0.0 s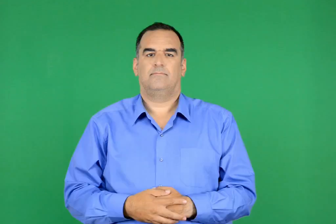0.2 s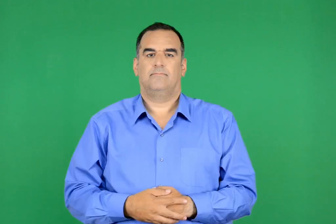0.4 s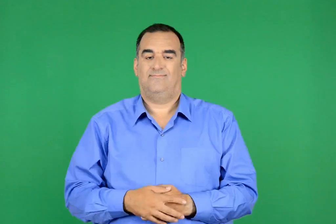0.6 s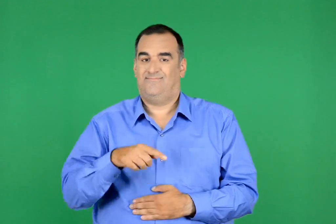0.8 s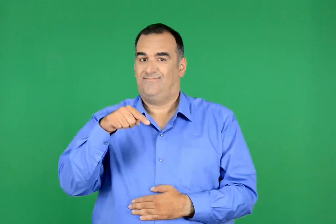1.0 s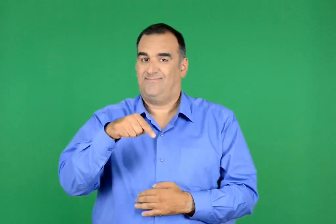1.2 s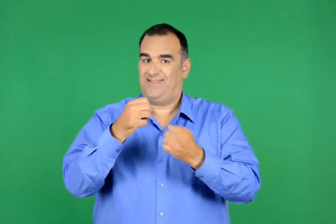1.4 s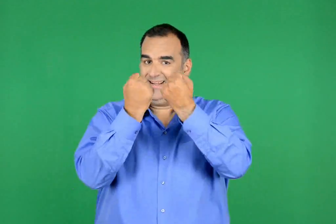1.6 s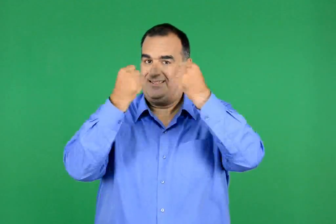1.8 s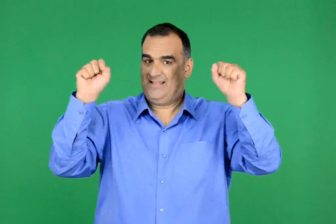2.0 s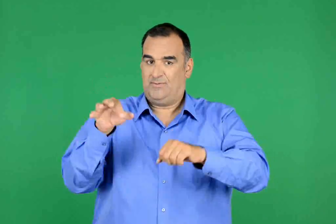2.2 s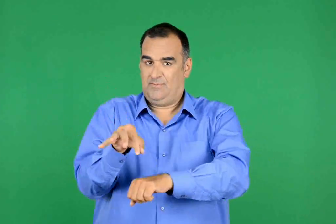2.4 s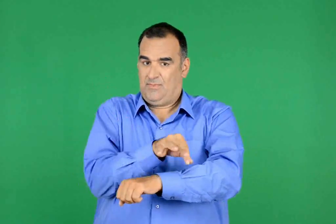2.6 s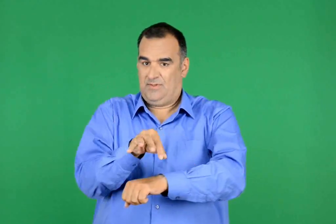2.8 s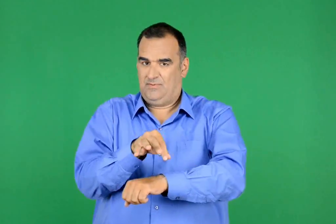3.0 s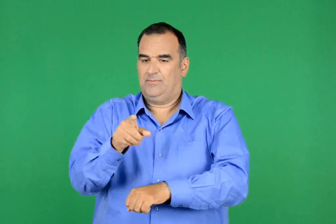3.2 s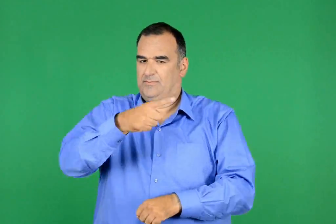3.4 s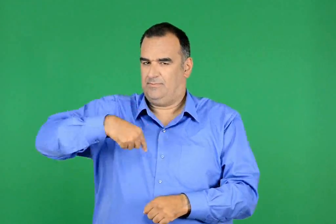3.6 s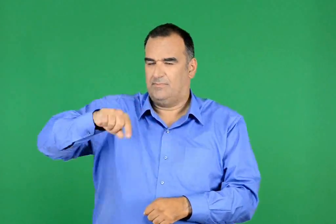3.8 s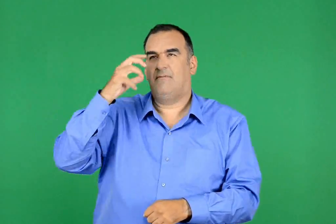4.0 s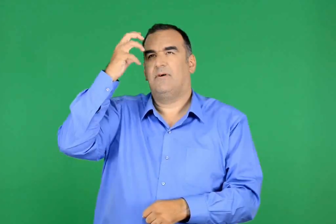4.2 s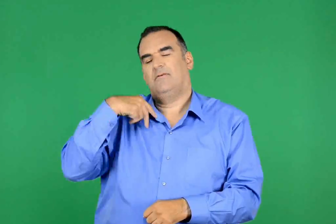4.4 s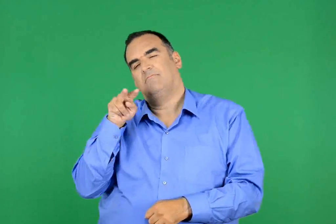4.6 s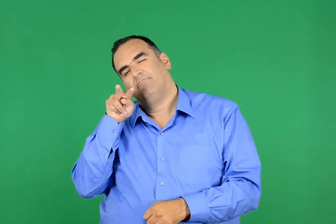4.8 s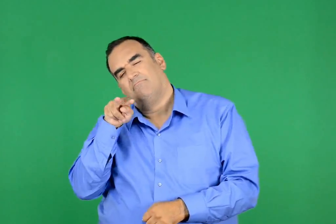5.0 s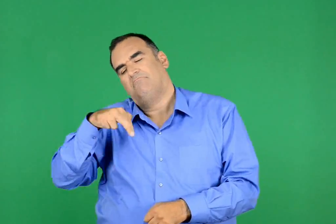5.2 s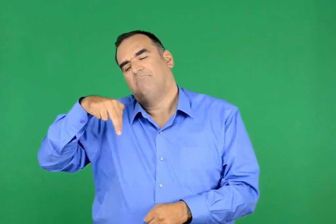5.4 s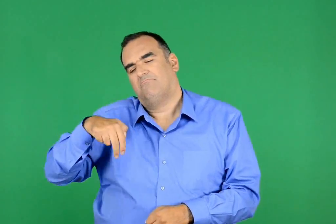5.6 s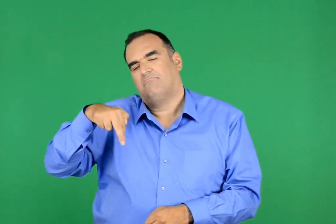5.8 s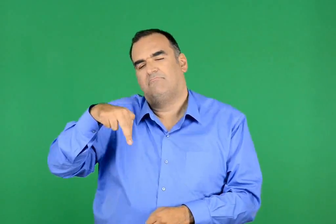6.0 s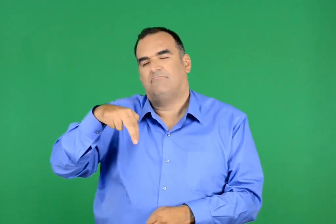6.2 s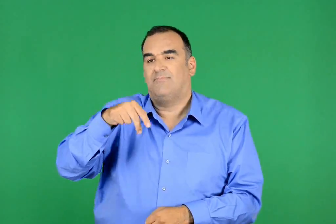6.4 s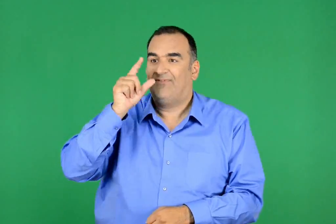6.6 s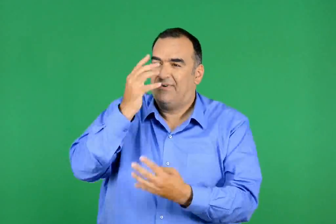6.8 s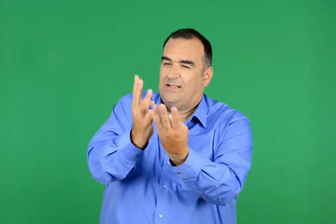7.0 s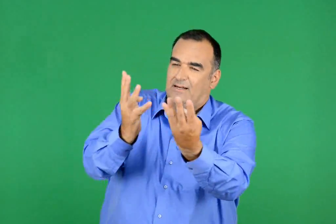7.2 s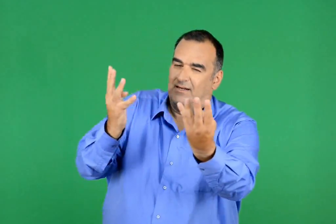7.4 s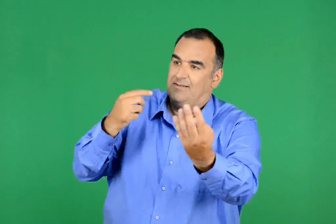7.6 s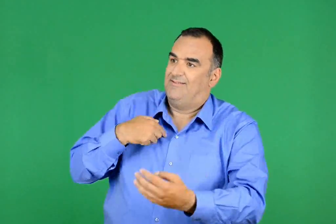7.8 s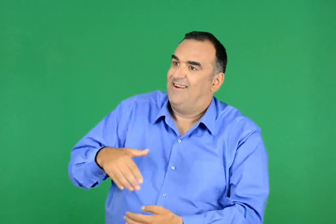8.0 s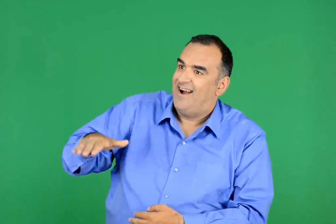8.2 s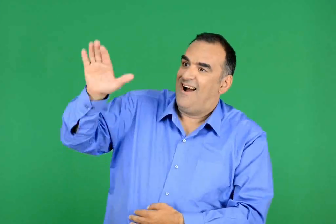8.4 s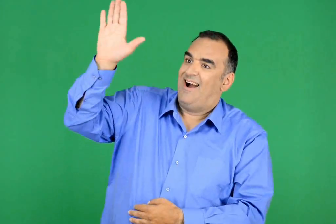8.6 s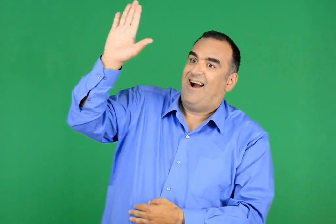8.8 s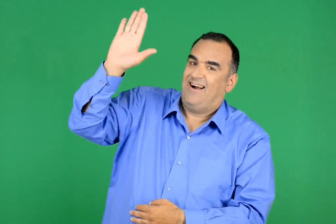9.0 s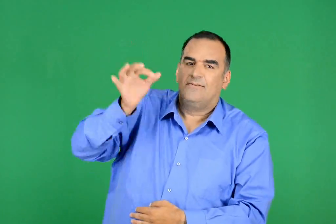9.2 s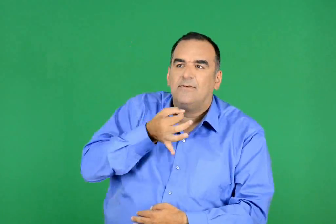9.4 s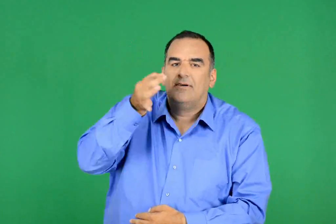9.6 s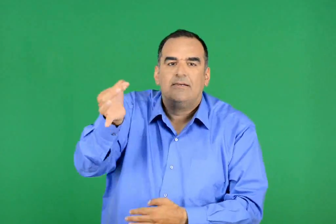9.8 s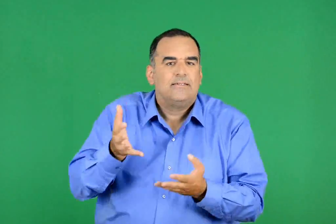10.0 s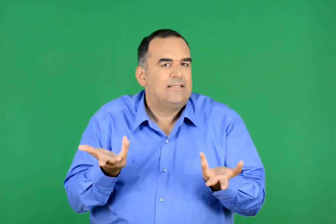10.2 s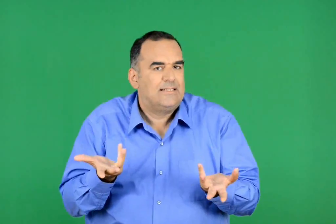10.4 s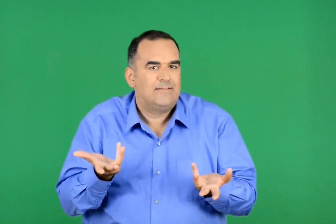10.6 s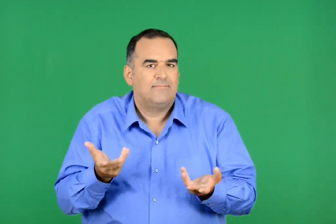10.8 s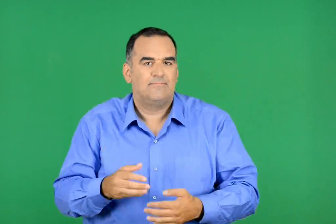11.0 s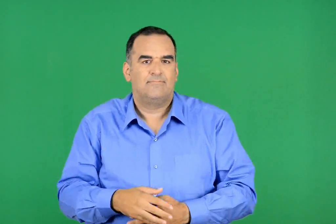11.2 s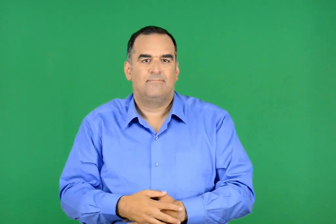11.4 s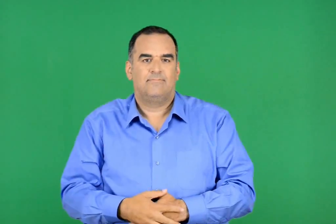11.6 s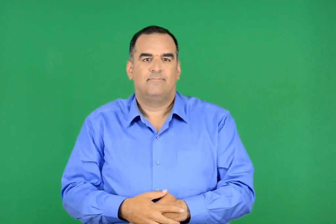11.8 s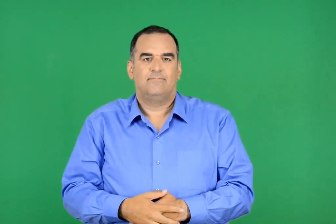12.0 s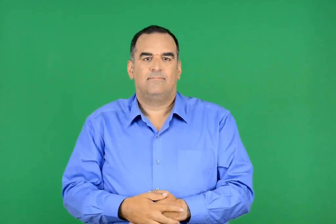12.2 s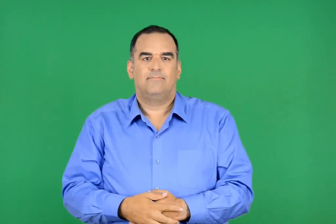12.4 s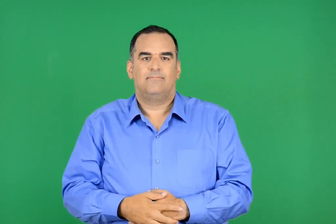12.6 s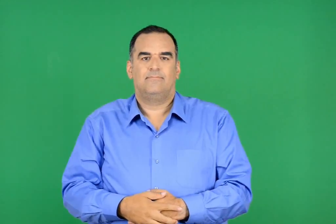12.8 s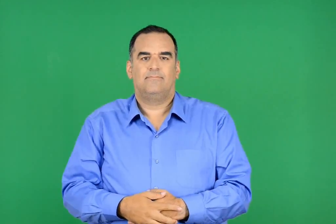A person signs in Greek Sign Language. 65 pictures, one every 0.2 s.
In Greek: φανταζόμαστε ότι παρακολουθούμε από κοντά την εξέγερση του πολυτεχνείου. σηκώνουμε το χέρι μας και χαιρετούμε τους φοιτητές. τι θα τους λέγαμε ;
